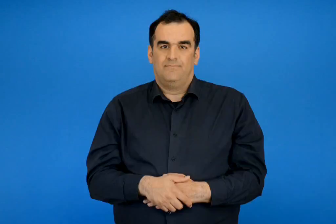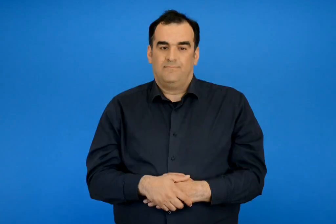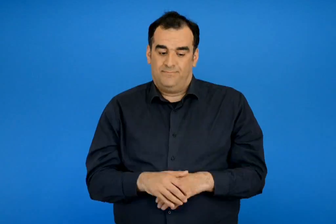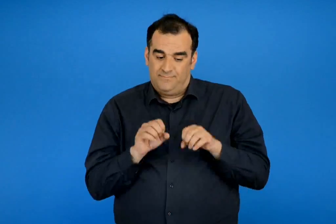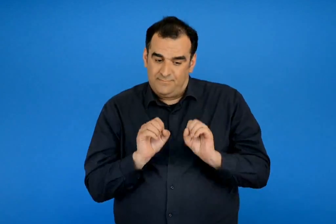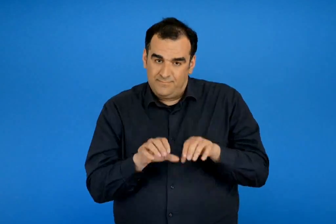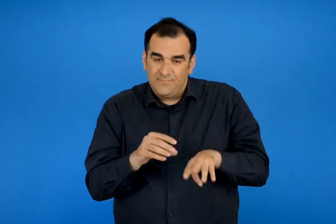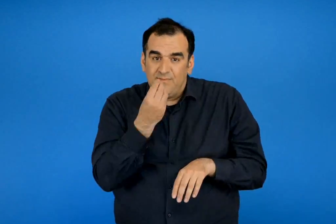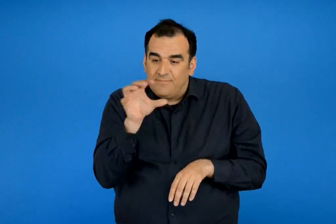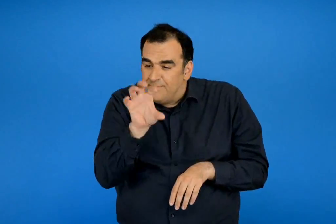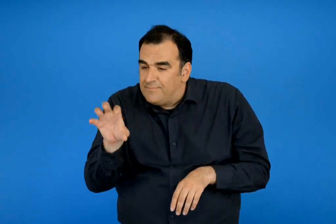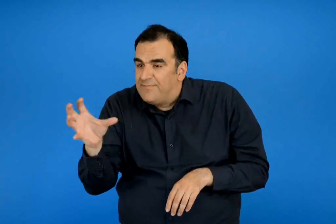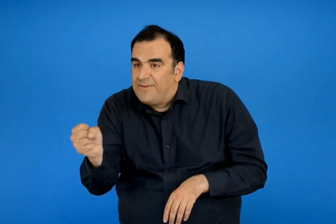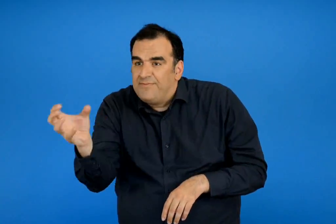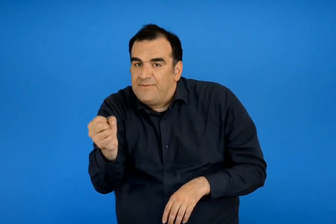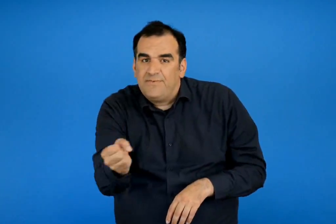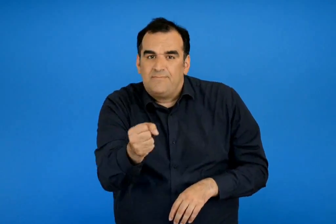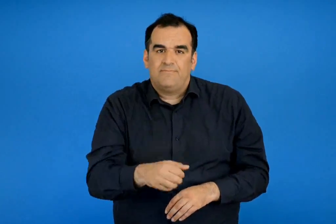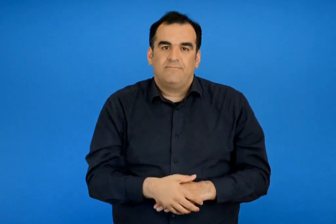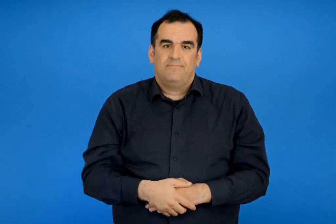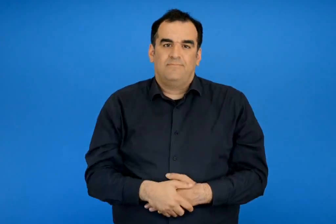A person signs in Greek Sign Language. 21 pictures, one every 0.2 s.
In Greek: τα μαθαίνουν να βρίσκουν την τροφή τους
